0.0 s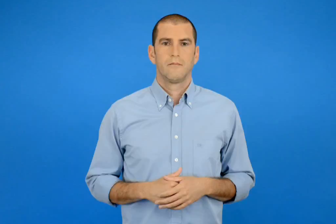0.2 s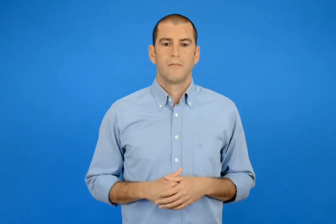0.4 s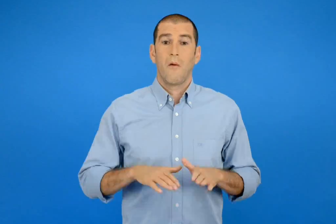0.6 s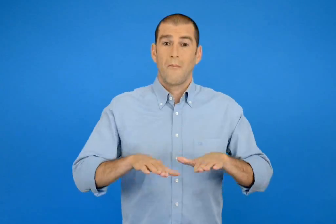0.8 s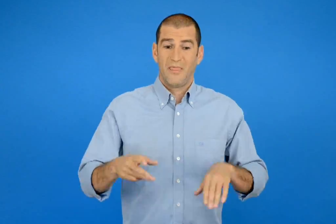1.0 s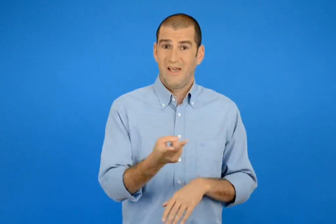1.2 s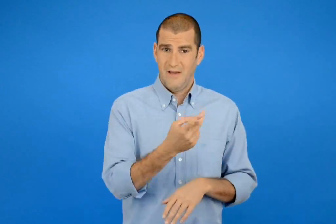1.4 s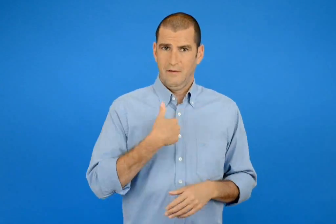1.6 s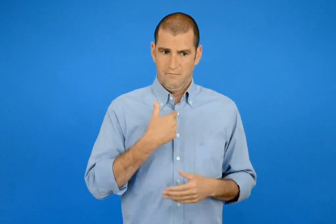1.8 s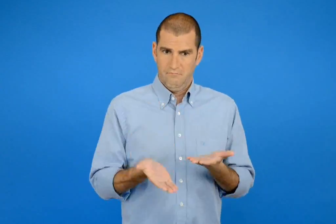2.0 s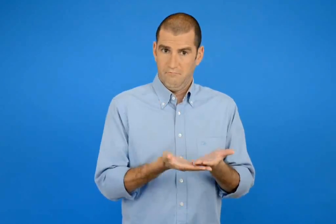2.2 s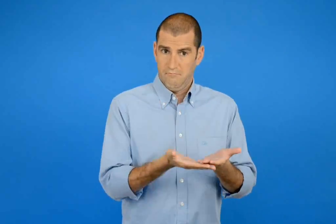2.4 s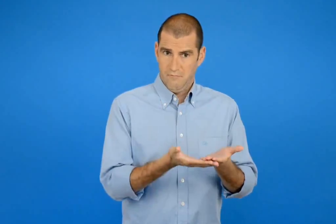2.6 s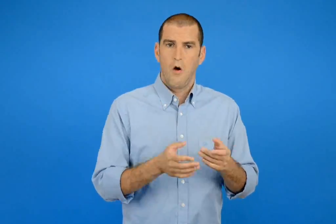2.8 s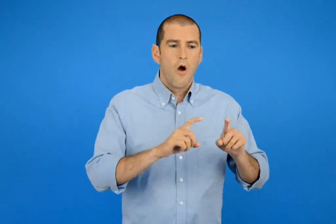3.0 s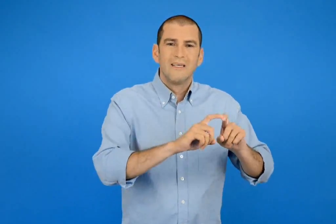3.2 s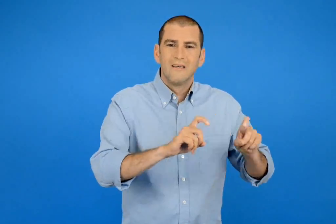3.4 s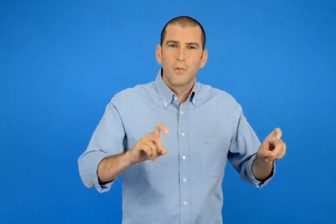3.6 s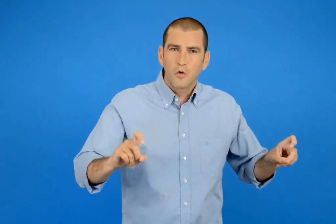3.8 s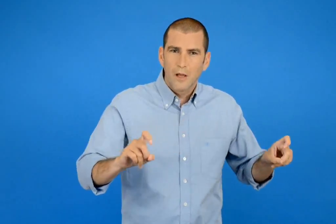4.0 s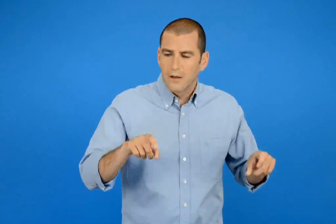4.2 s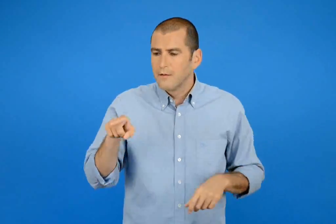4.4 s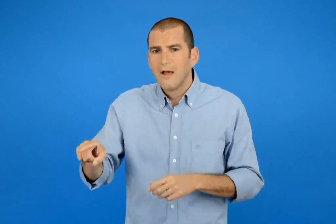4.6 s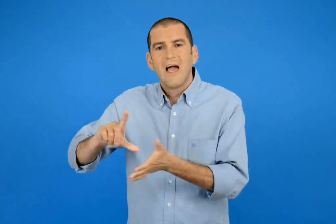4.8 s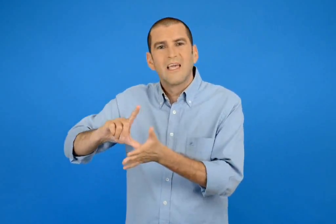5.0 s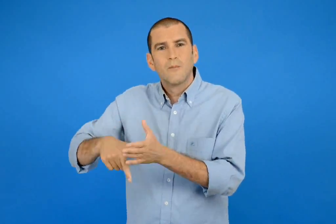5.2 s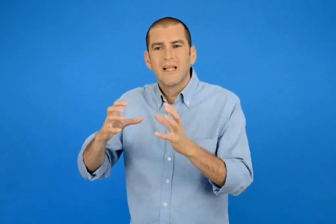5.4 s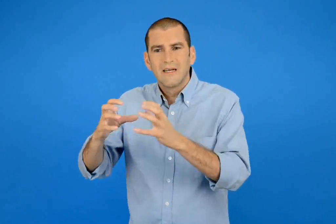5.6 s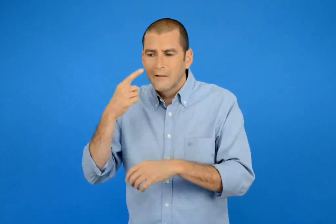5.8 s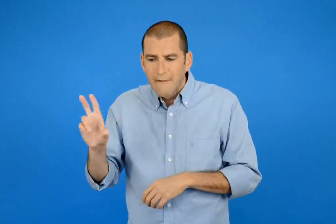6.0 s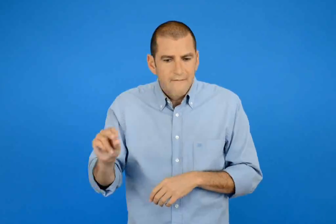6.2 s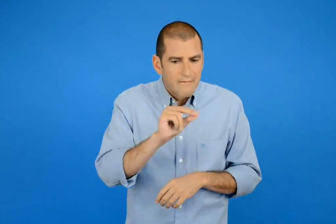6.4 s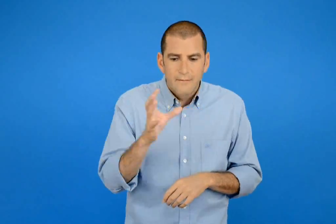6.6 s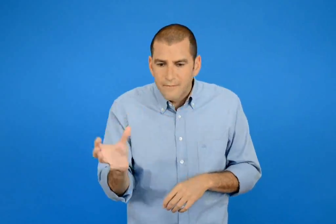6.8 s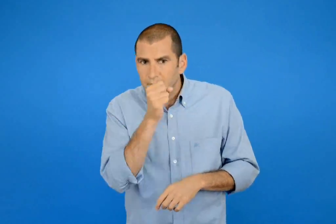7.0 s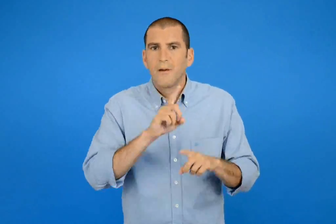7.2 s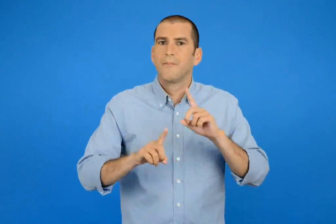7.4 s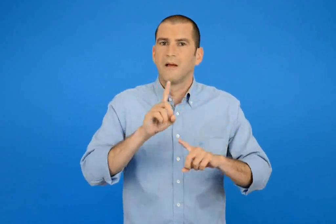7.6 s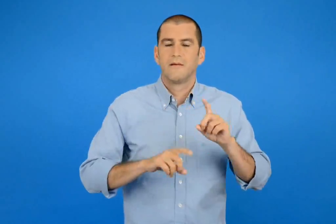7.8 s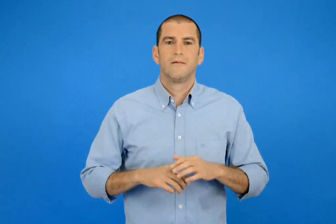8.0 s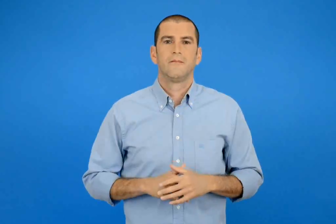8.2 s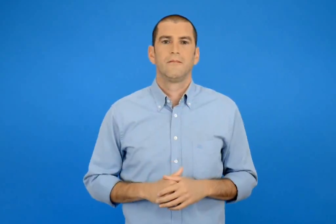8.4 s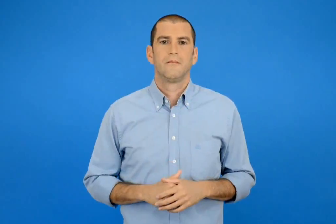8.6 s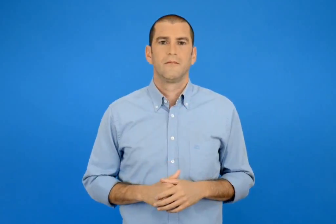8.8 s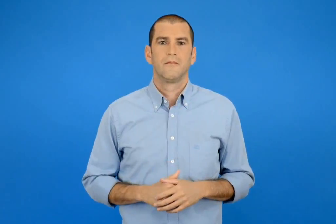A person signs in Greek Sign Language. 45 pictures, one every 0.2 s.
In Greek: βοηθώ τα παιδιά να βρουν ποιά προϊόντα μοιάζουν με τα παρακάτω γεωμετρικά στερεά
